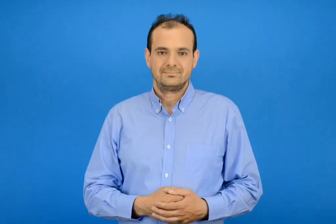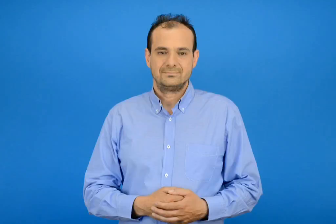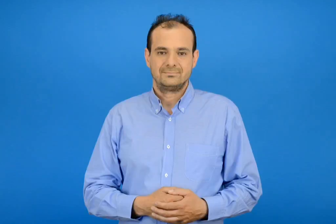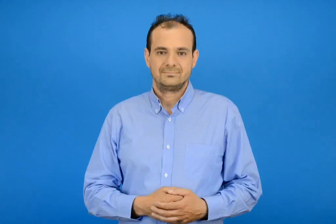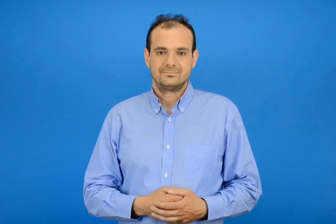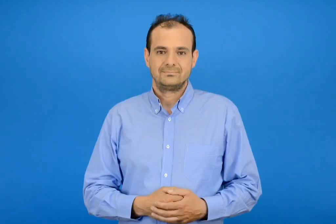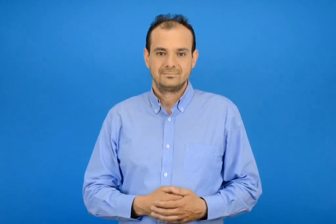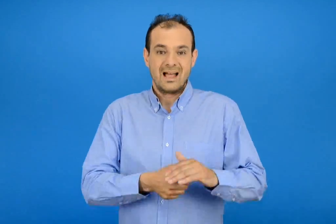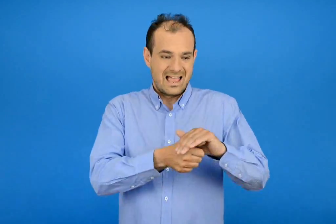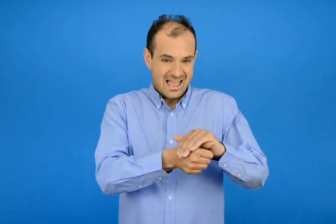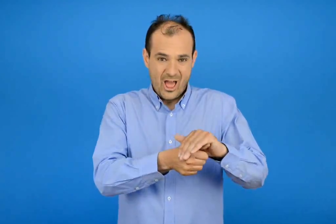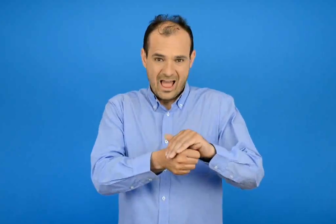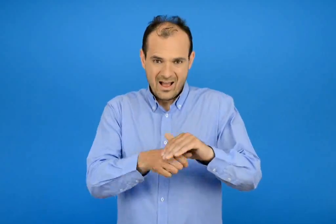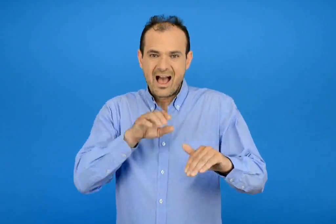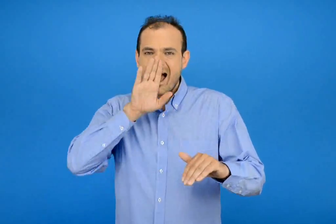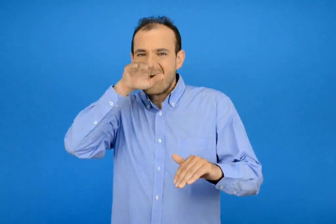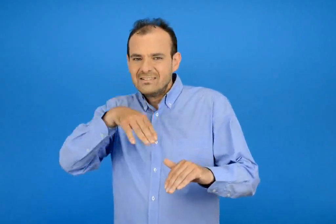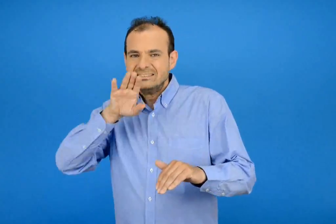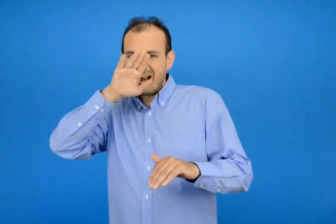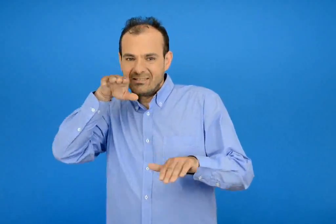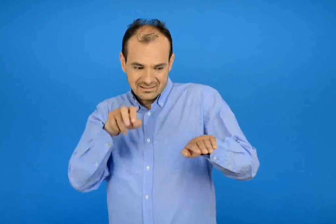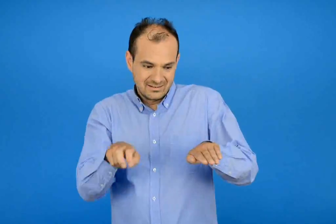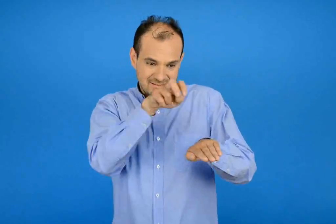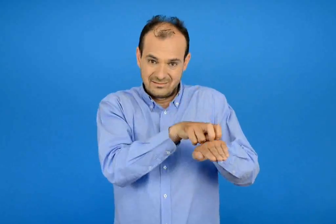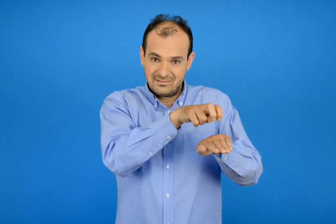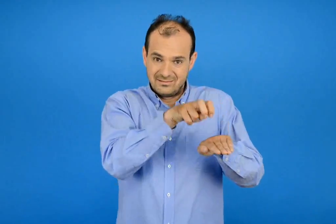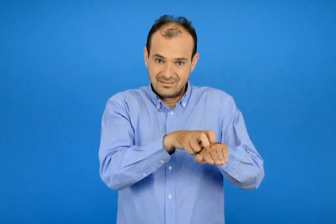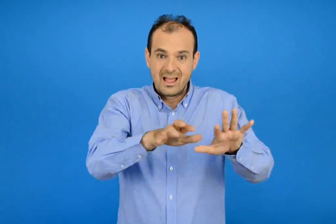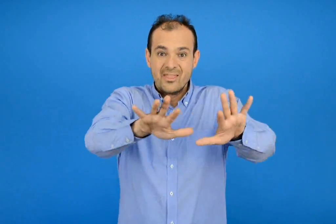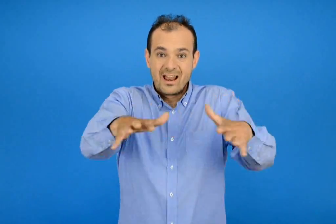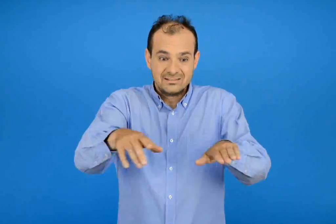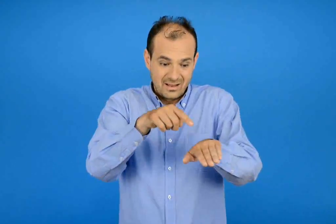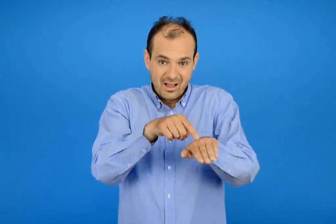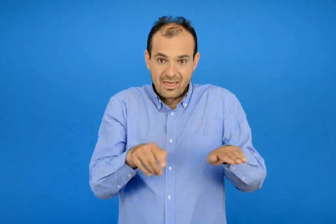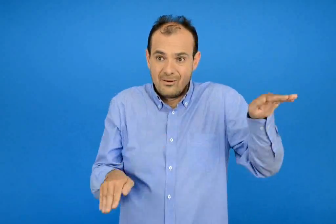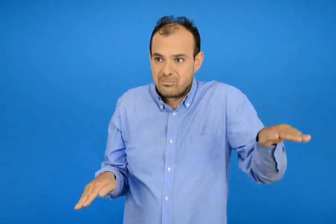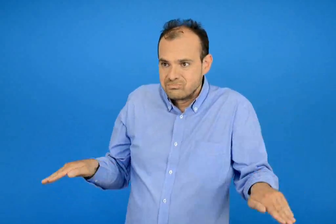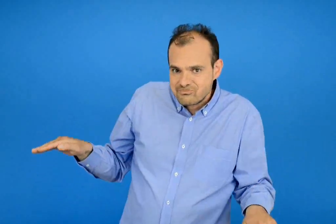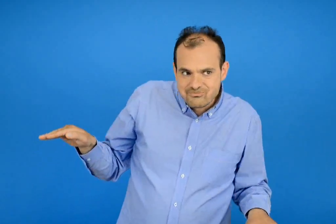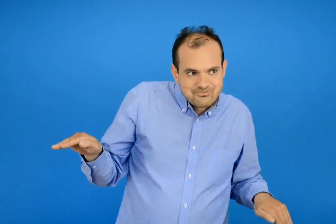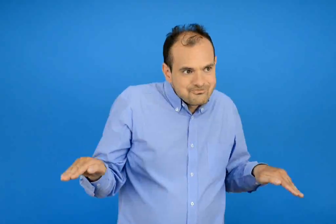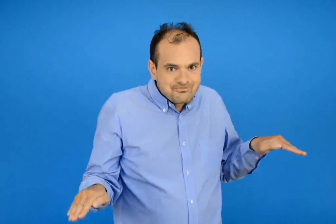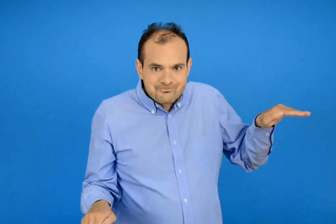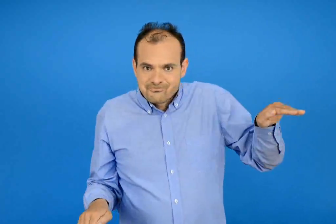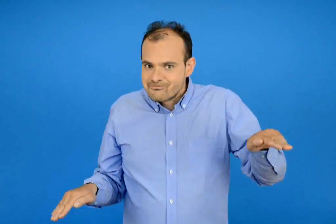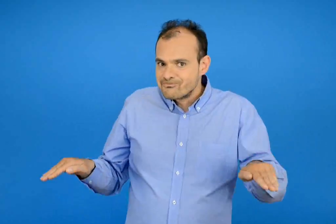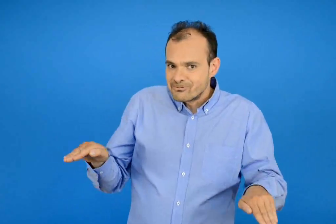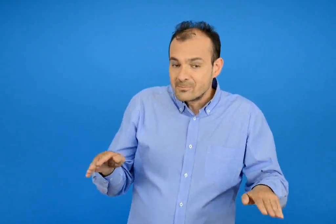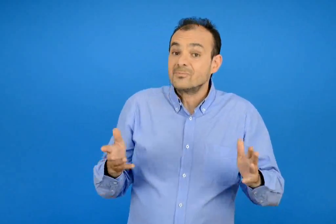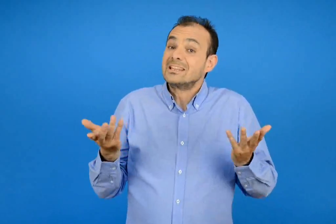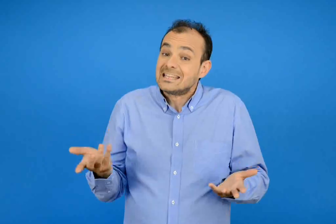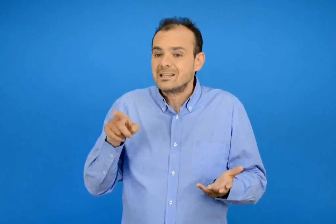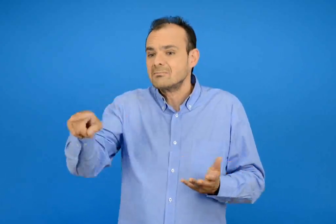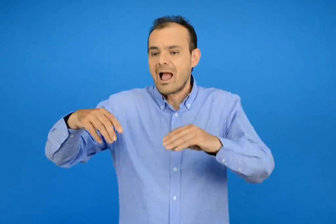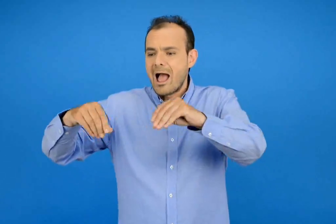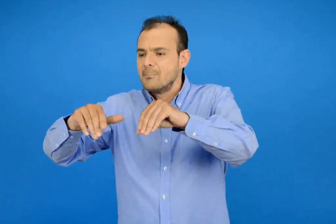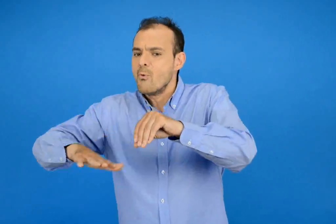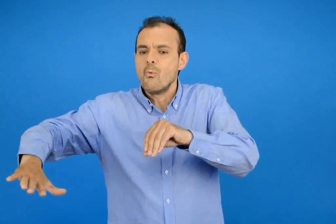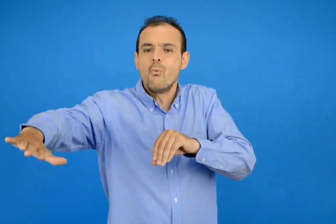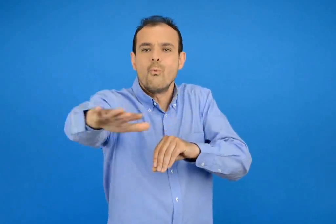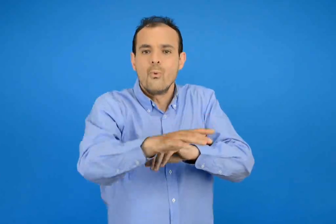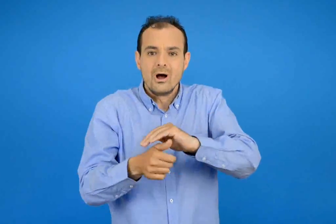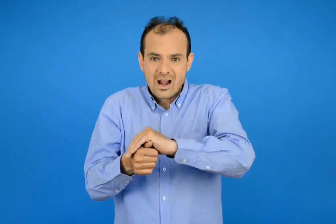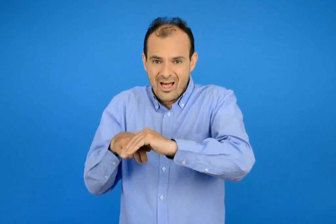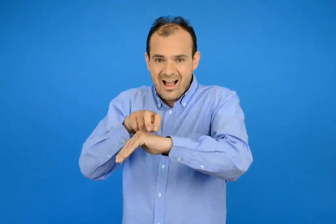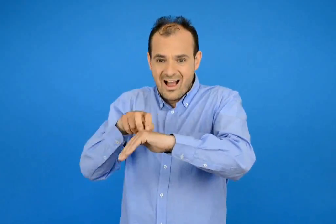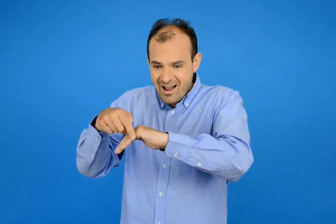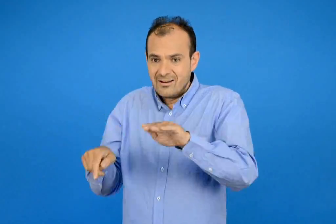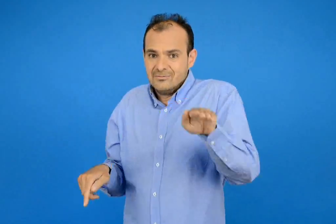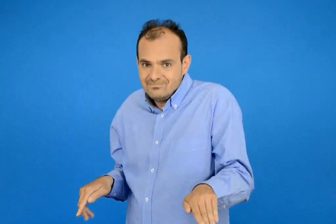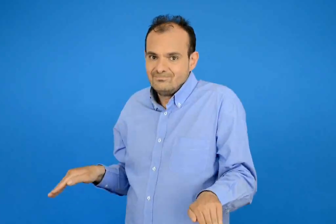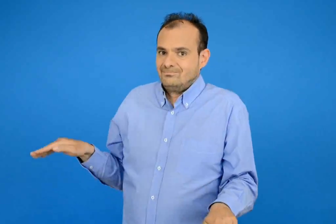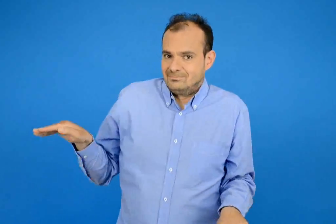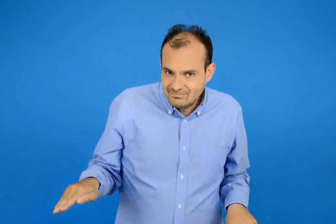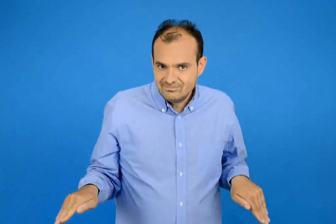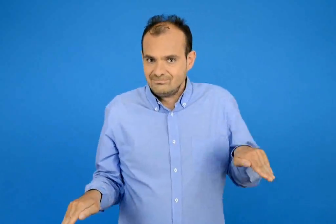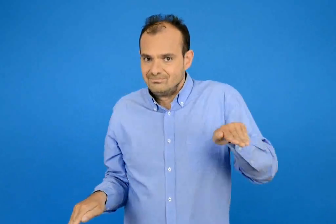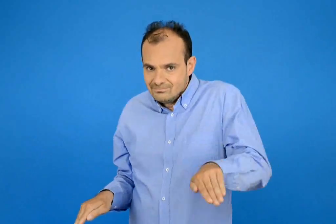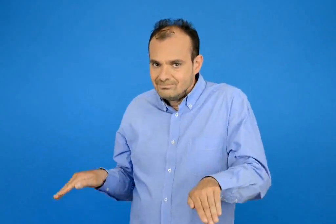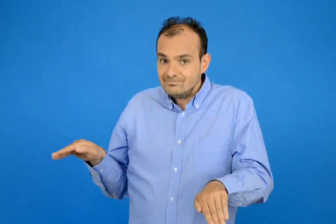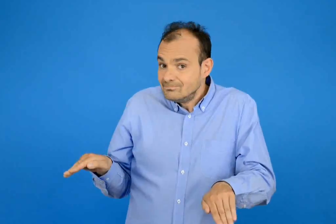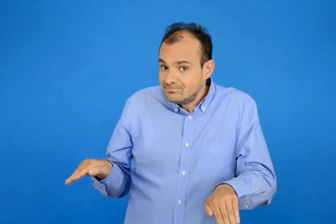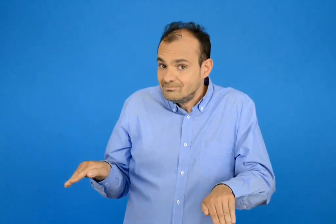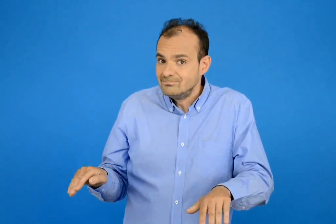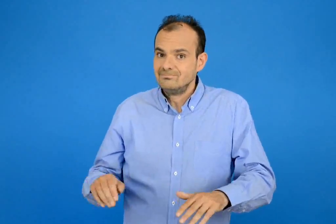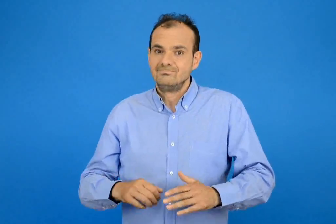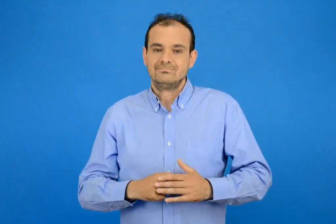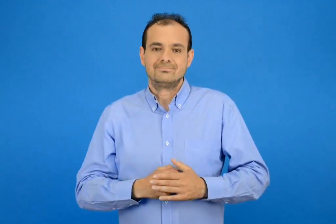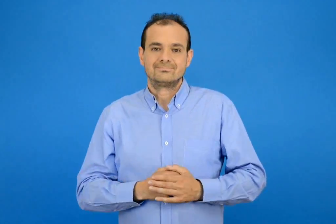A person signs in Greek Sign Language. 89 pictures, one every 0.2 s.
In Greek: η θαλασσιά χελώνα με τους ελέφαντες κολυμπούσε στο νερό η περπατούσε στην άμμο ;
